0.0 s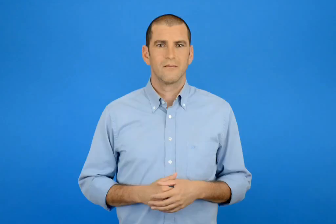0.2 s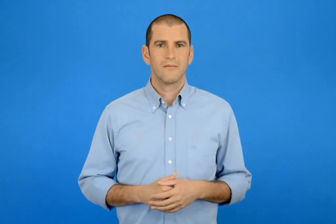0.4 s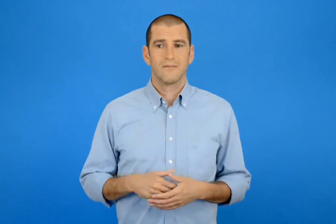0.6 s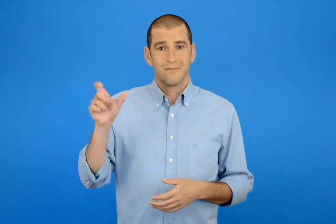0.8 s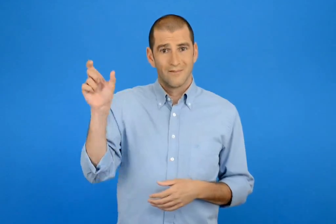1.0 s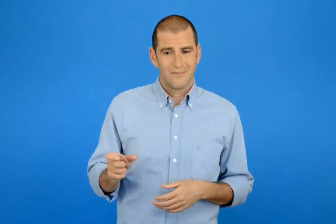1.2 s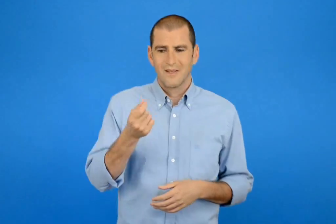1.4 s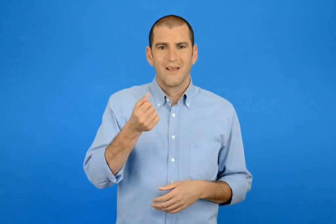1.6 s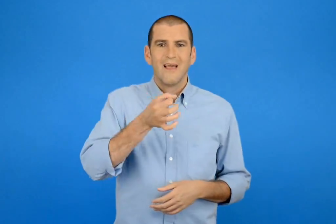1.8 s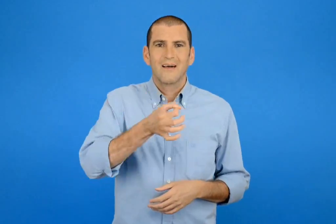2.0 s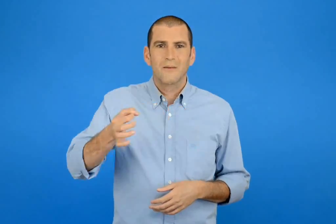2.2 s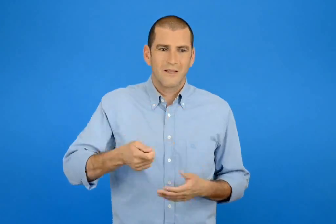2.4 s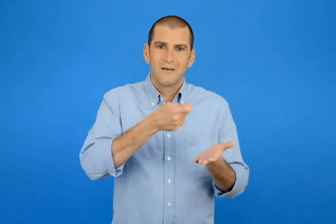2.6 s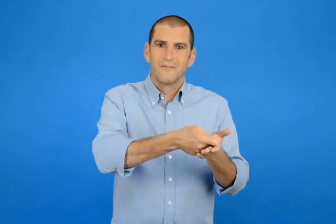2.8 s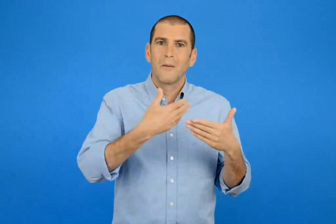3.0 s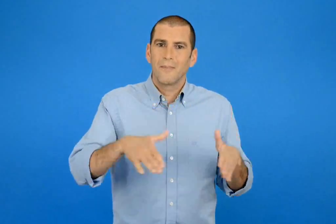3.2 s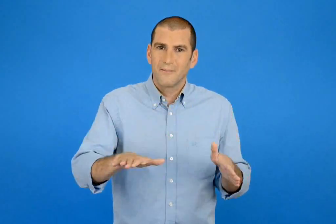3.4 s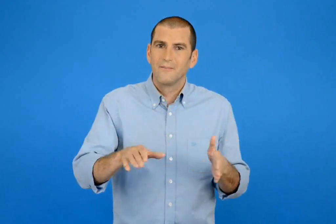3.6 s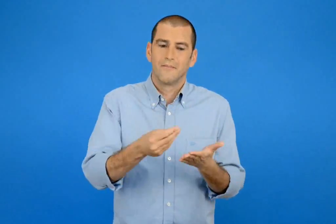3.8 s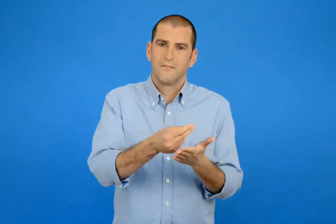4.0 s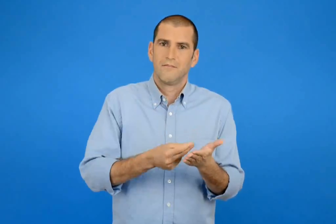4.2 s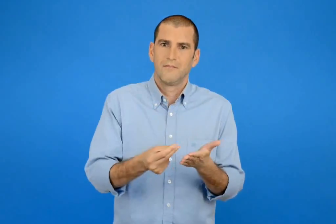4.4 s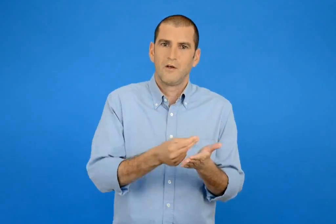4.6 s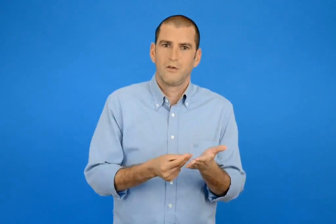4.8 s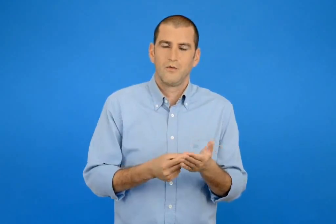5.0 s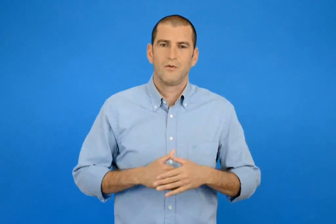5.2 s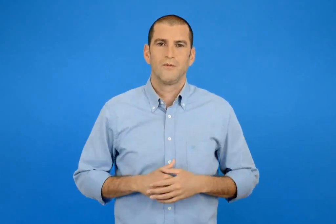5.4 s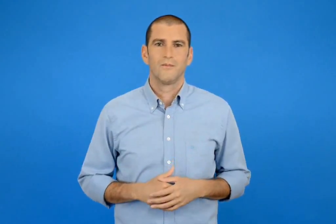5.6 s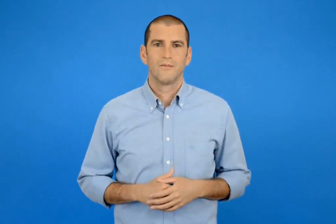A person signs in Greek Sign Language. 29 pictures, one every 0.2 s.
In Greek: ζωγραφίζω τα κέρματα που έδωσε
